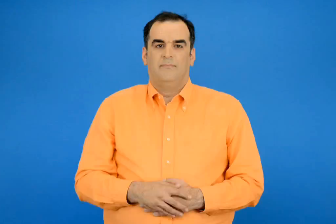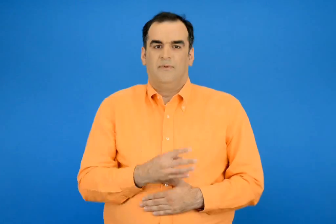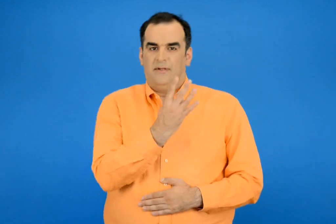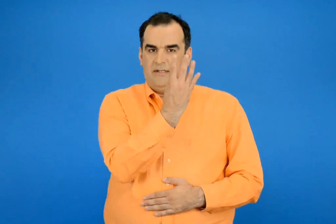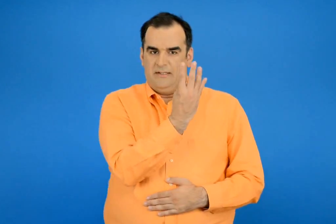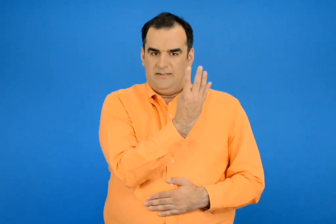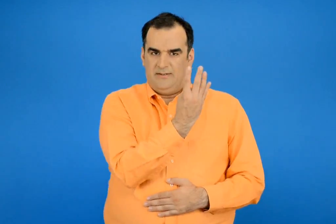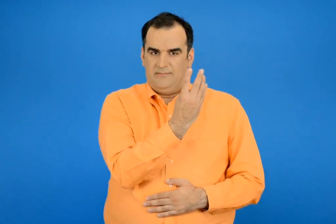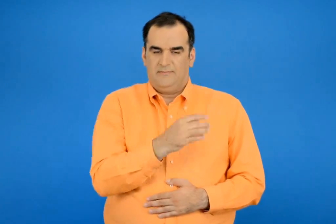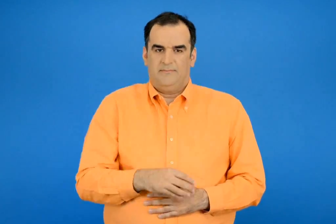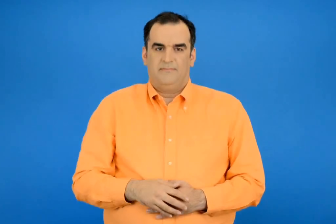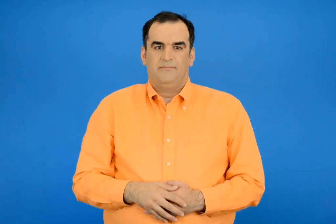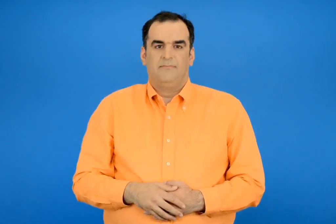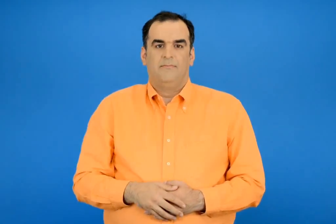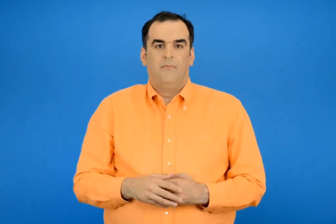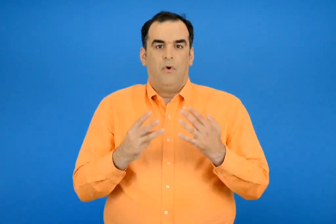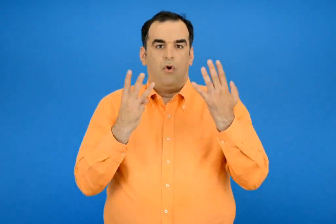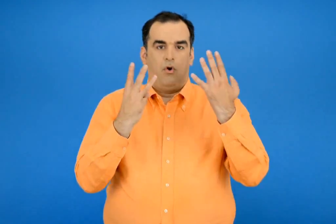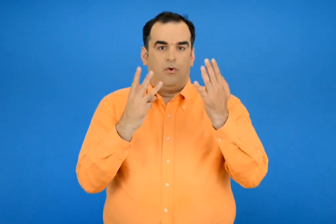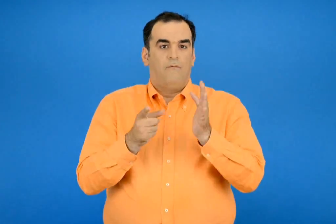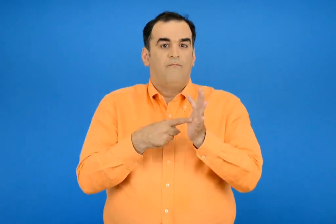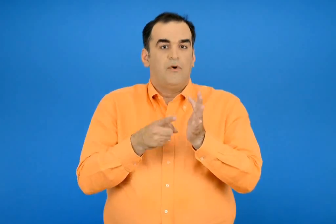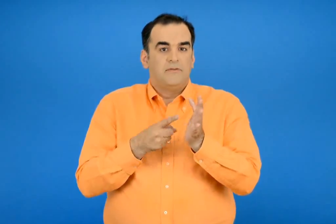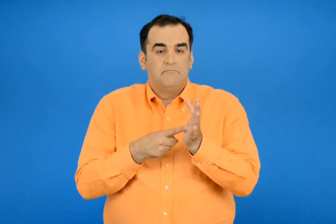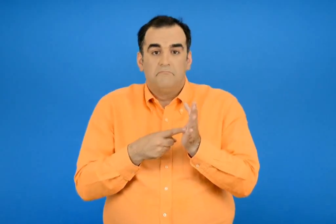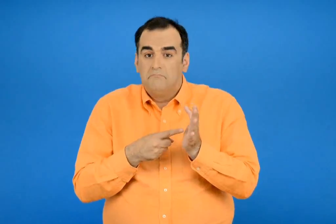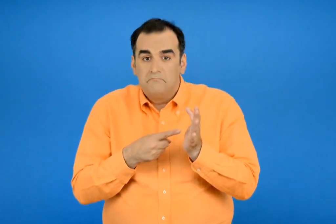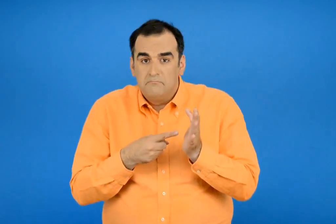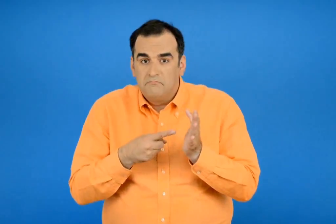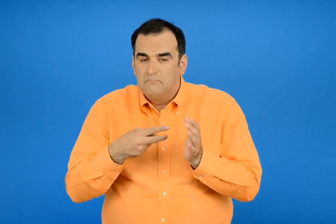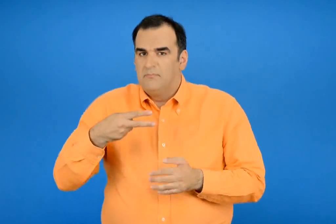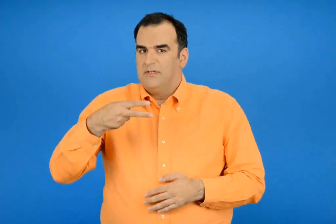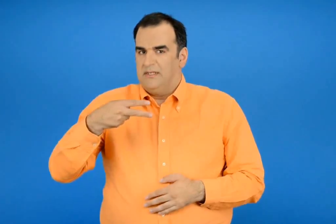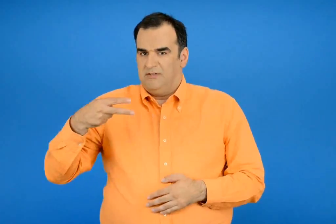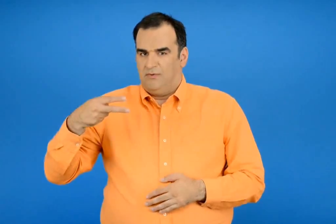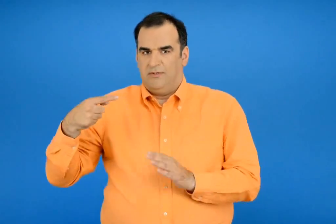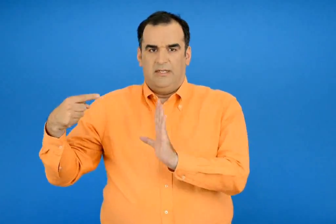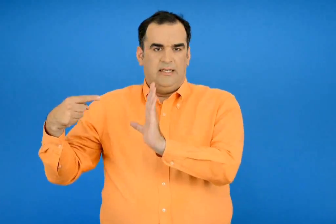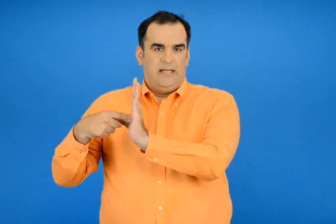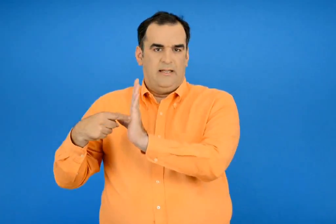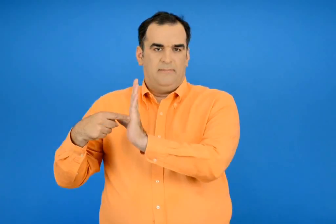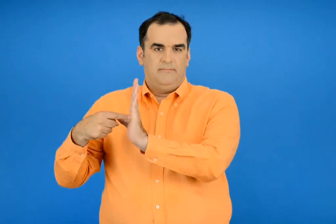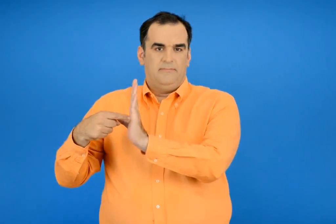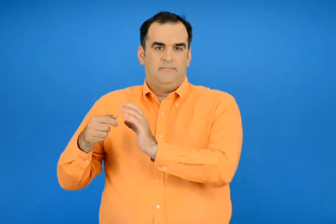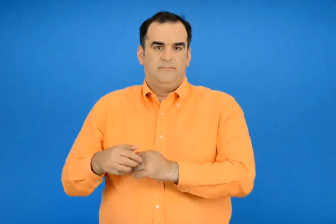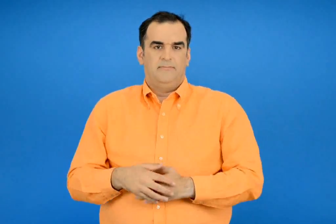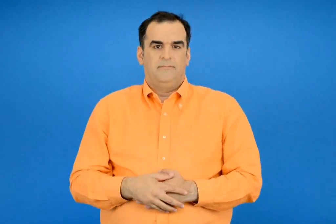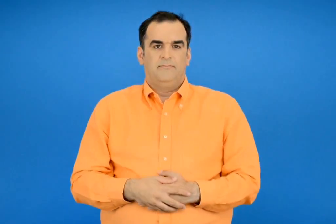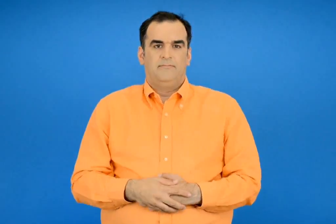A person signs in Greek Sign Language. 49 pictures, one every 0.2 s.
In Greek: 4 8 χ = 1000
